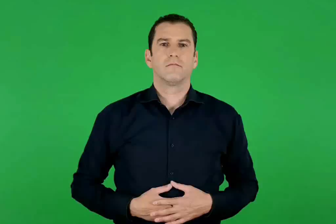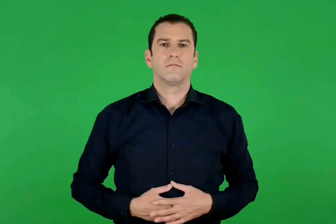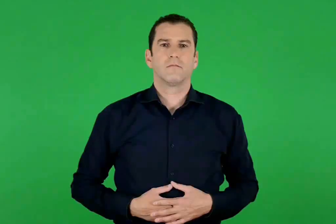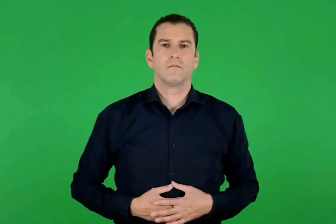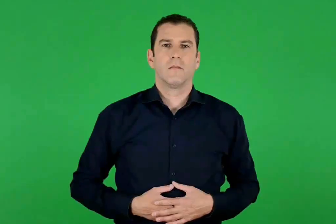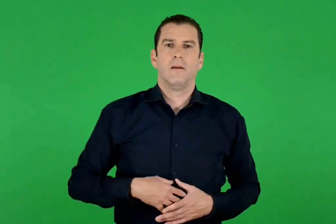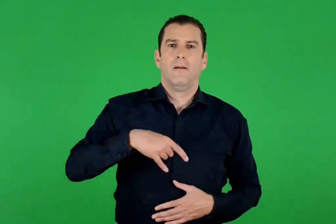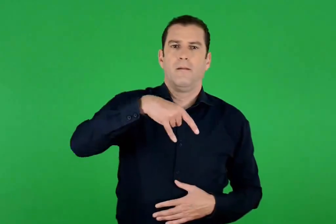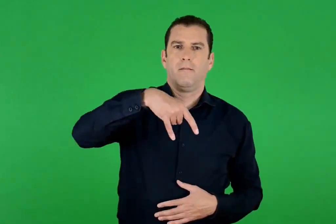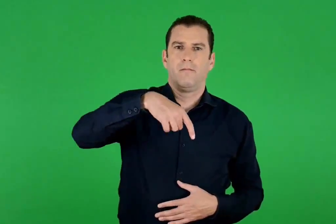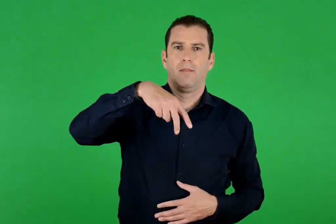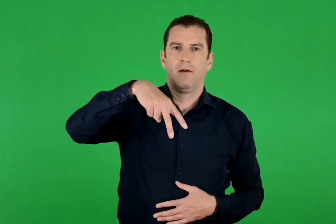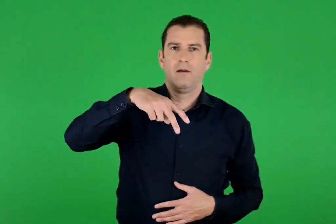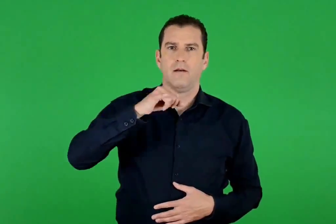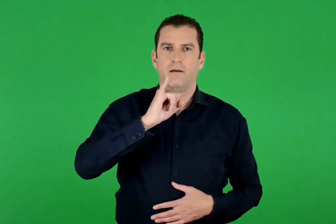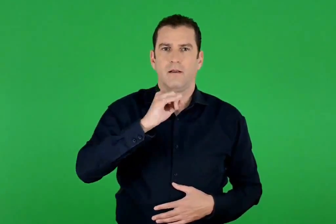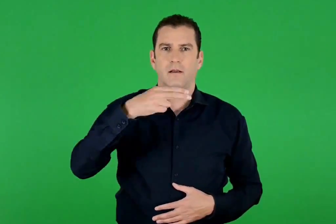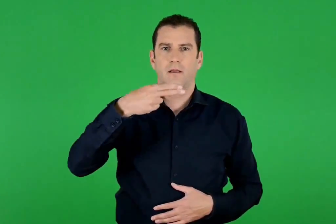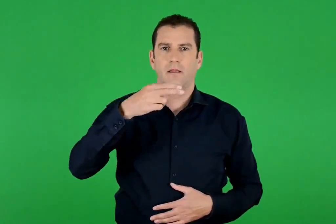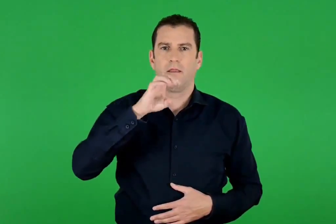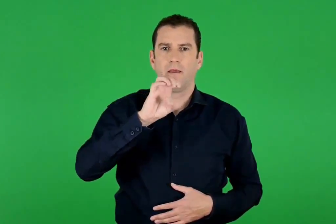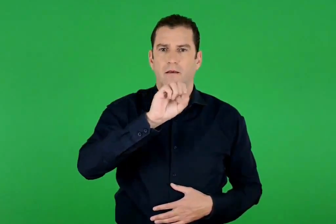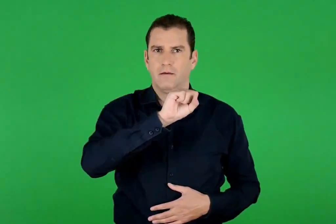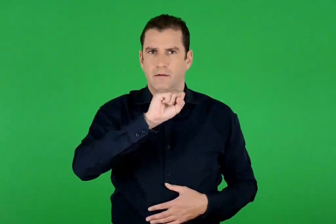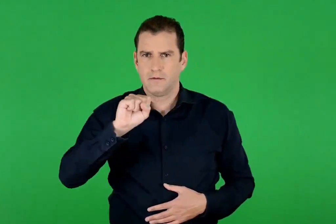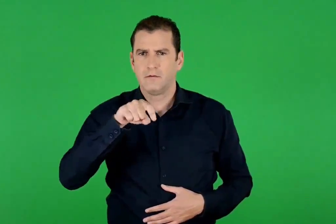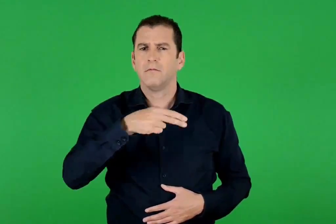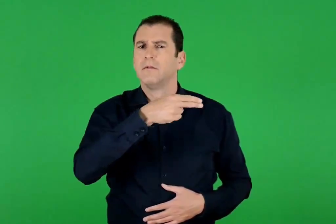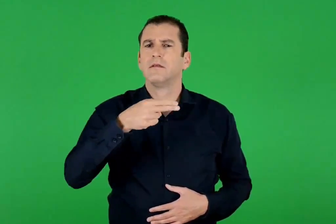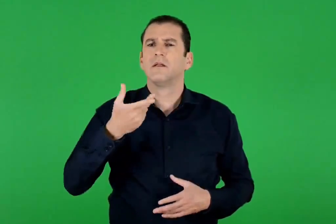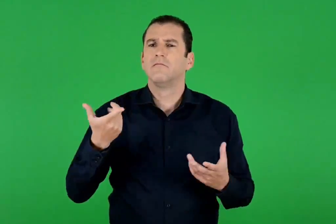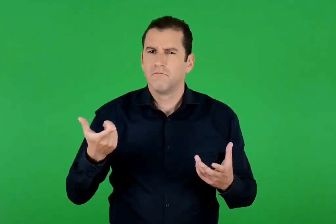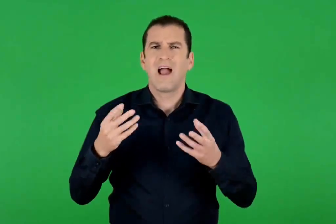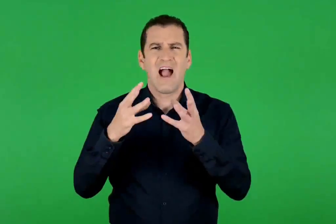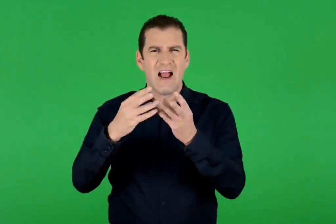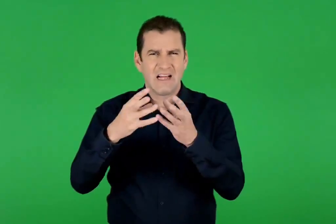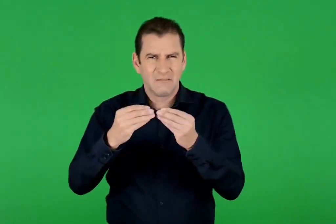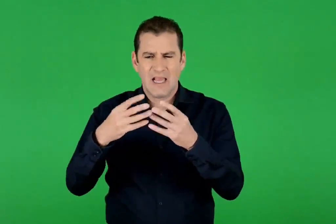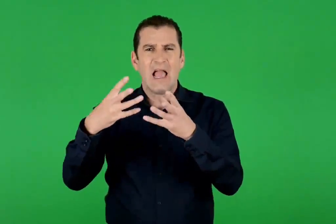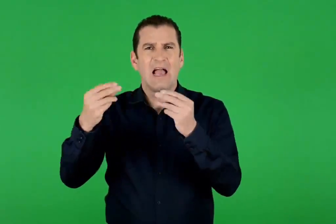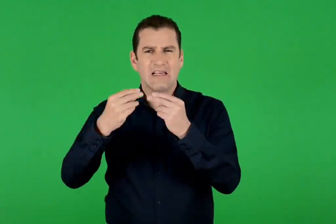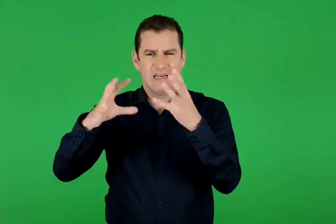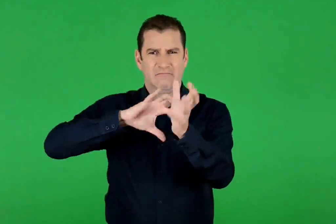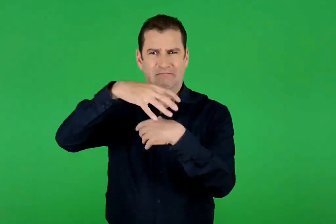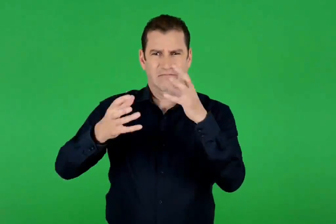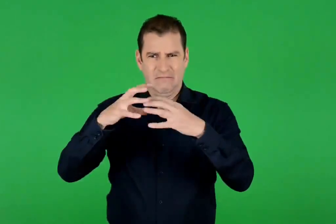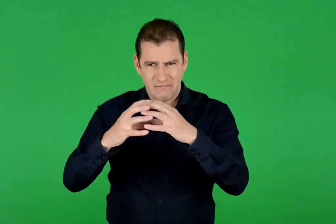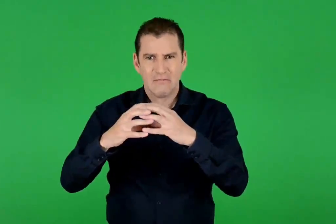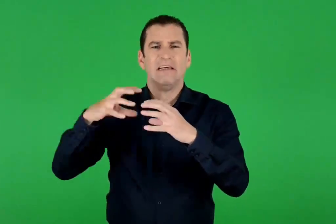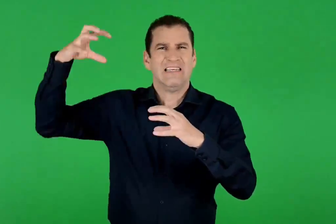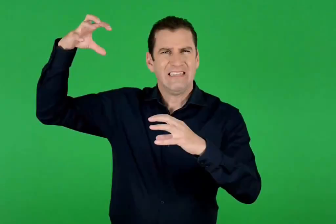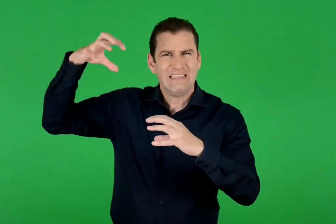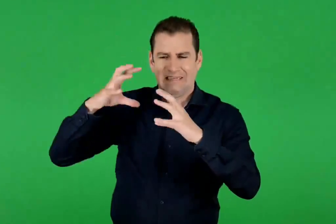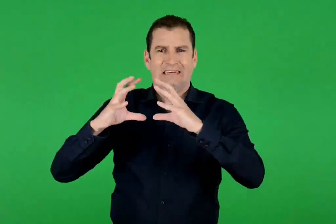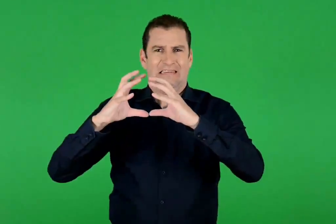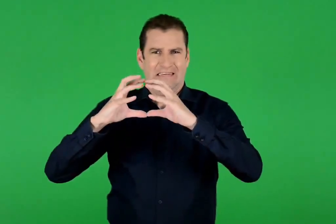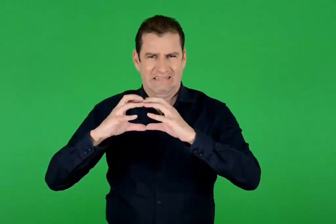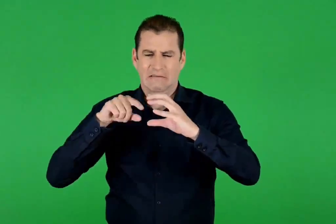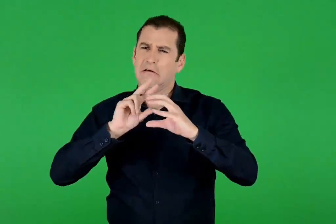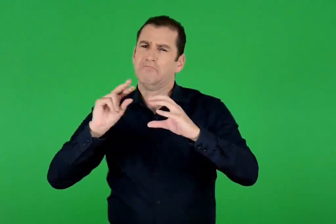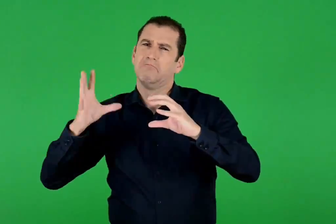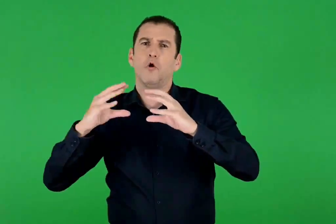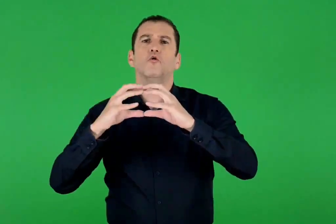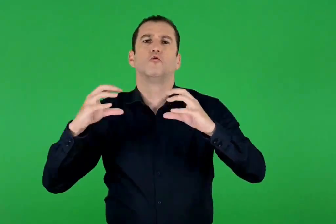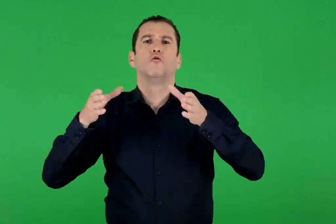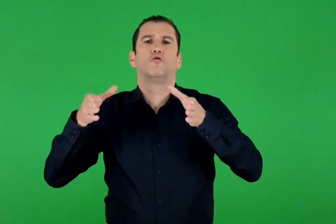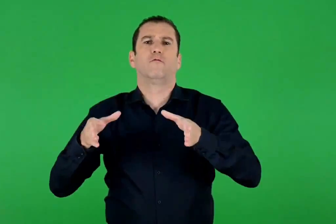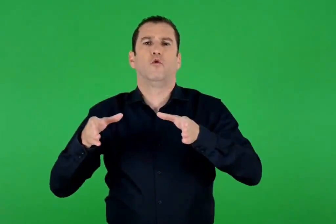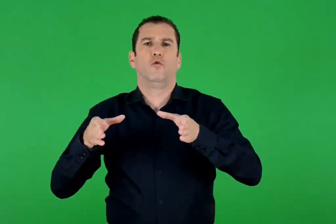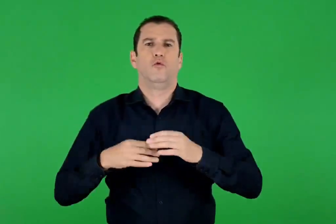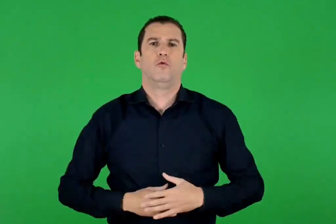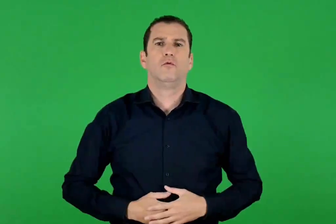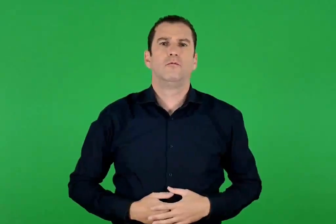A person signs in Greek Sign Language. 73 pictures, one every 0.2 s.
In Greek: πλίθες είδος τούβλων φτιαγμένων με λάσπη και άχυρα και ξεραμένων στον ήλιο
